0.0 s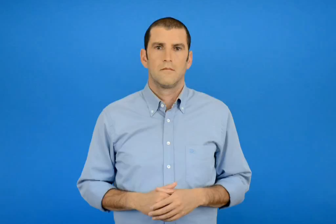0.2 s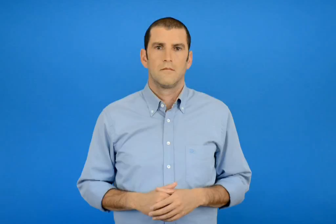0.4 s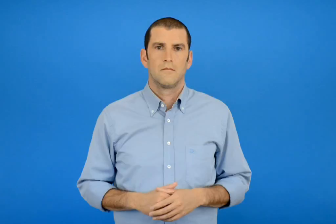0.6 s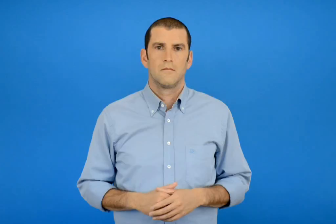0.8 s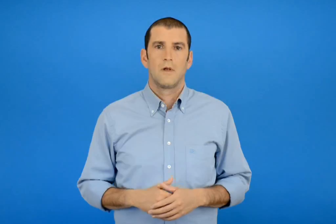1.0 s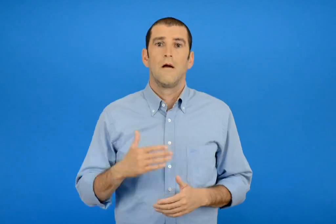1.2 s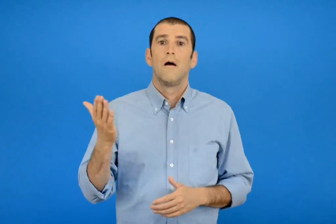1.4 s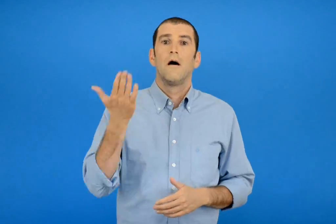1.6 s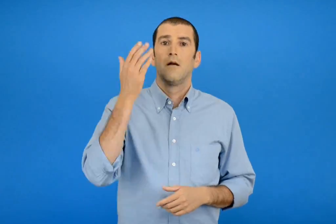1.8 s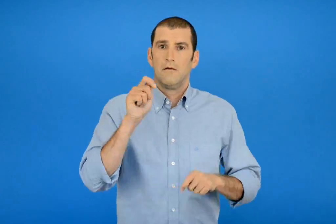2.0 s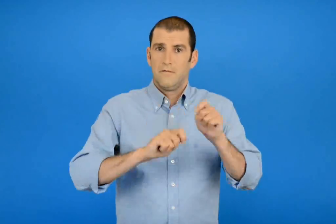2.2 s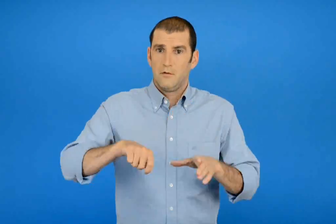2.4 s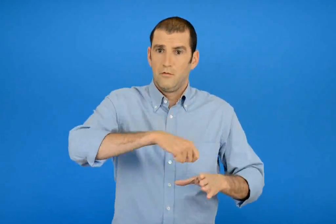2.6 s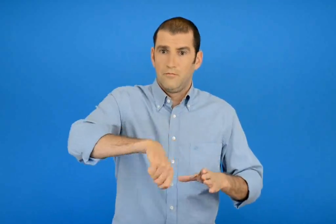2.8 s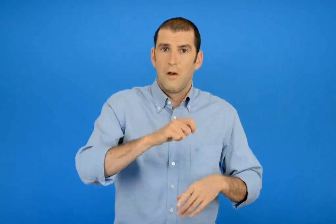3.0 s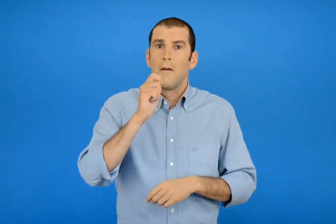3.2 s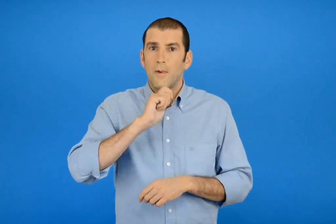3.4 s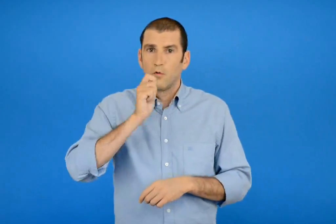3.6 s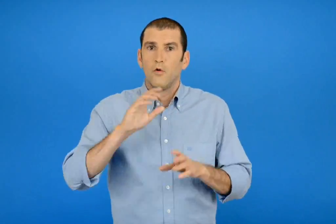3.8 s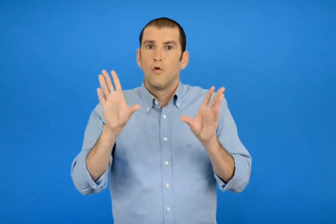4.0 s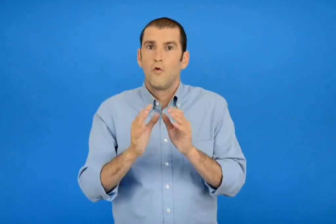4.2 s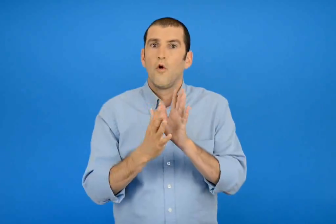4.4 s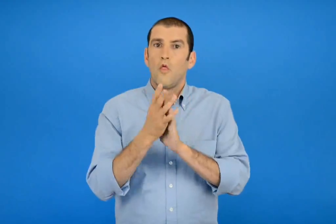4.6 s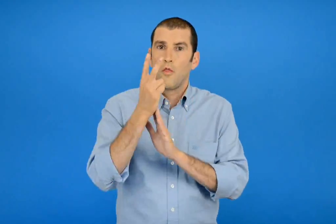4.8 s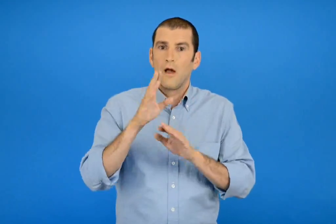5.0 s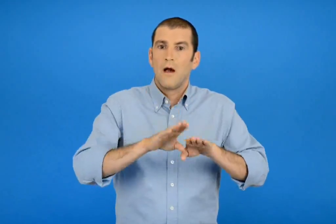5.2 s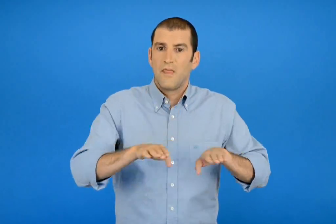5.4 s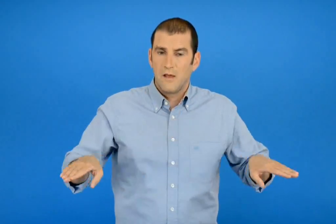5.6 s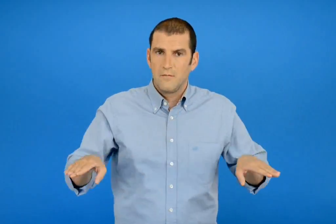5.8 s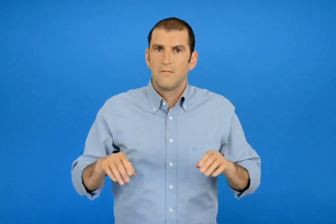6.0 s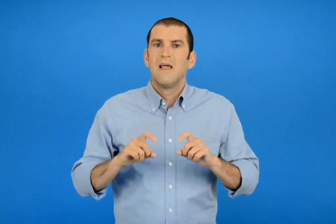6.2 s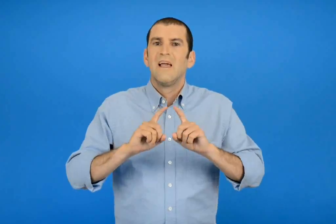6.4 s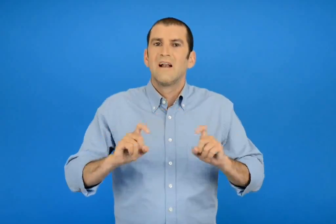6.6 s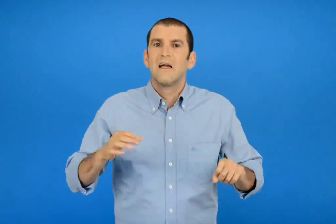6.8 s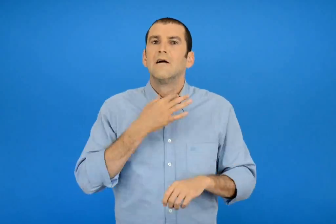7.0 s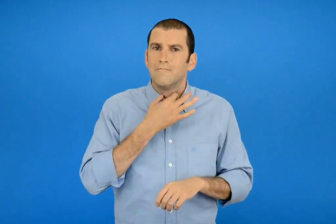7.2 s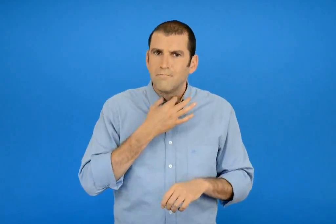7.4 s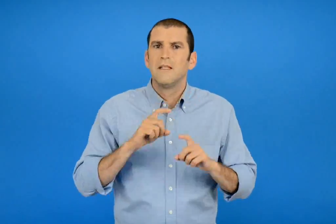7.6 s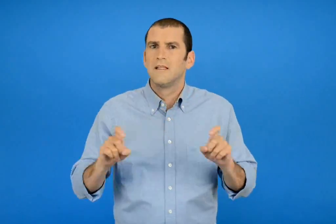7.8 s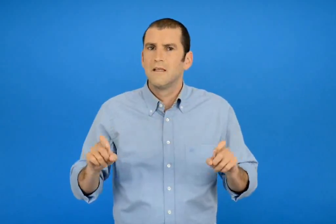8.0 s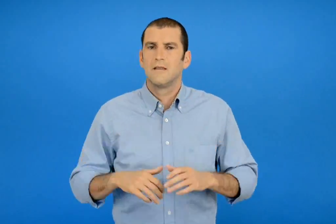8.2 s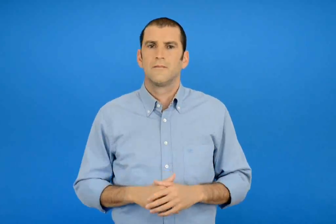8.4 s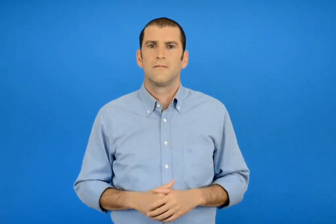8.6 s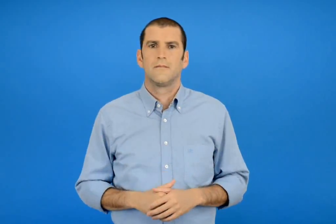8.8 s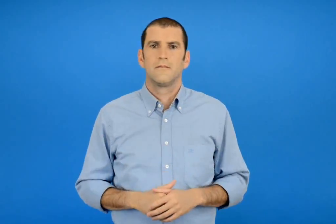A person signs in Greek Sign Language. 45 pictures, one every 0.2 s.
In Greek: αν φτιάξουν παγωτό για 12 παιδιά τι υλικά θα χρησιμοποιήσουν ;
